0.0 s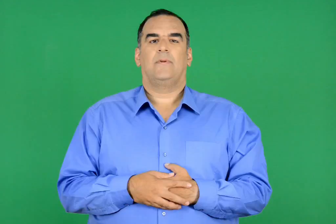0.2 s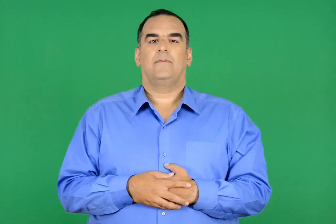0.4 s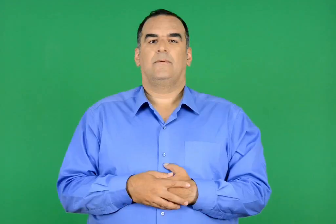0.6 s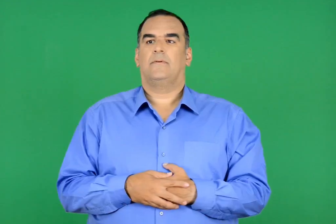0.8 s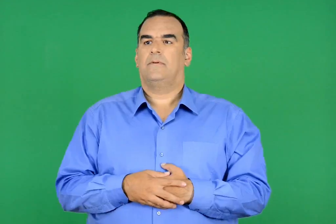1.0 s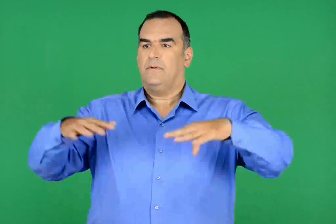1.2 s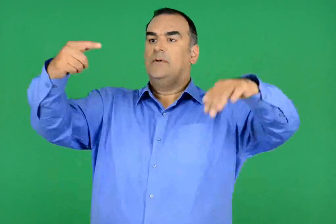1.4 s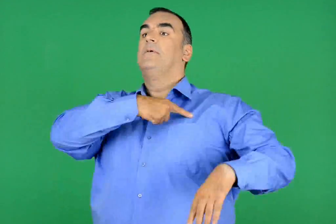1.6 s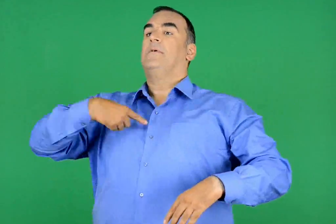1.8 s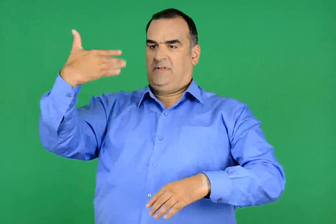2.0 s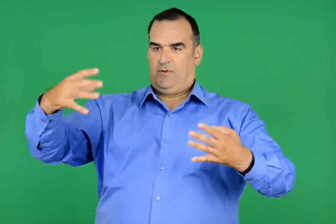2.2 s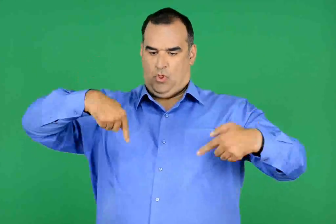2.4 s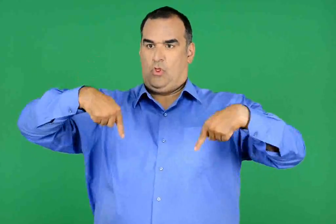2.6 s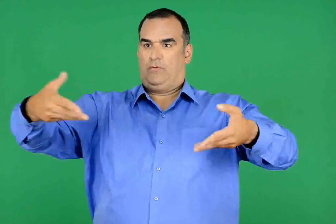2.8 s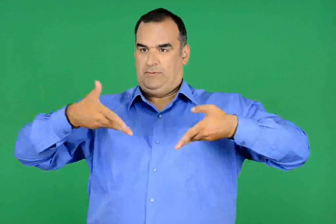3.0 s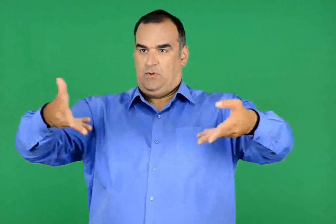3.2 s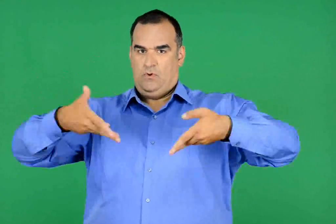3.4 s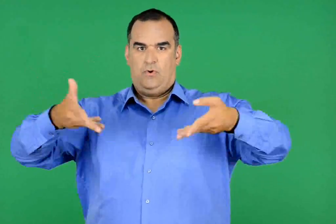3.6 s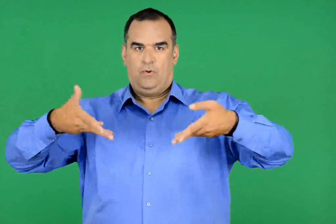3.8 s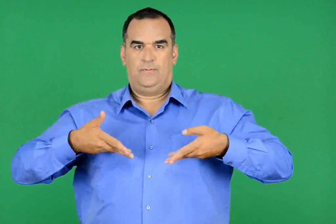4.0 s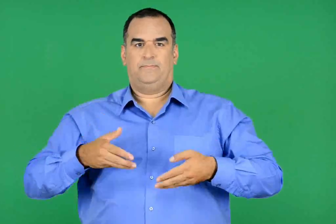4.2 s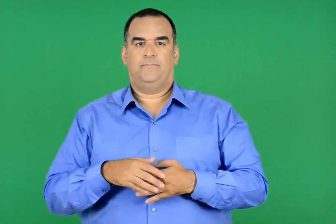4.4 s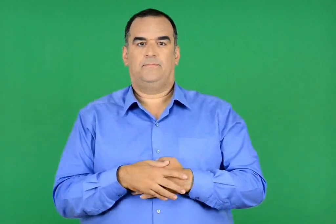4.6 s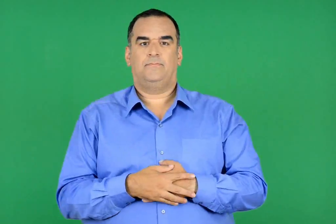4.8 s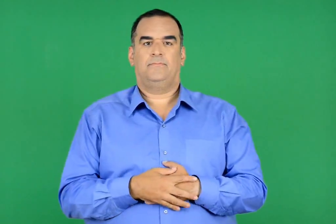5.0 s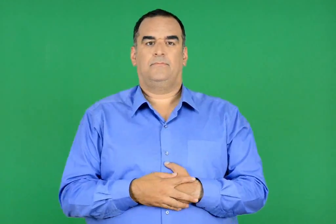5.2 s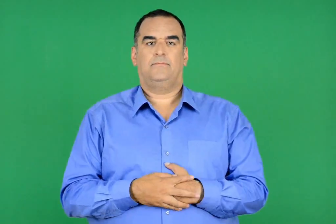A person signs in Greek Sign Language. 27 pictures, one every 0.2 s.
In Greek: εδώ , στρατηγέ
